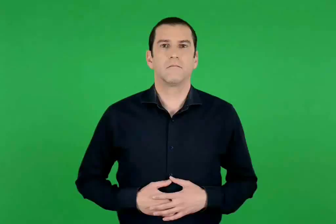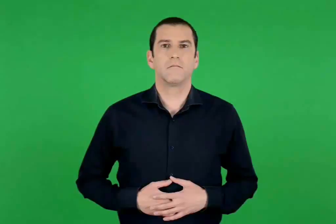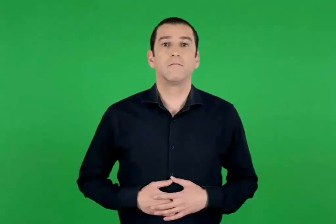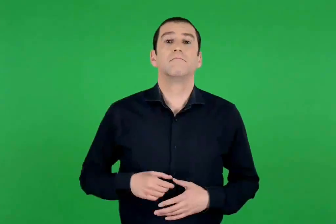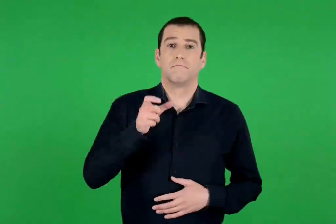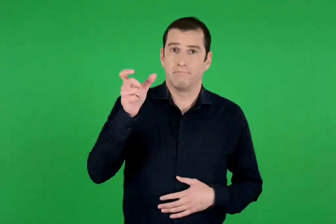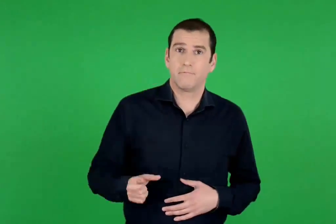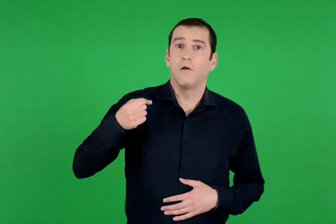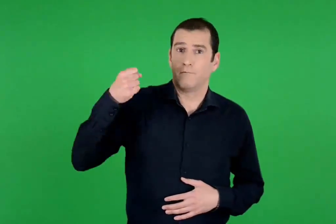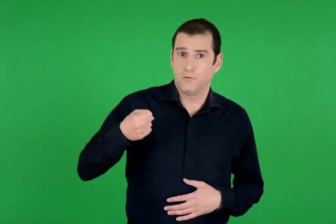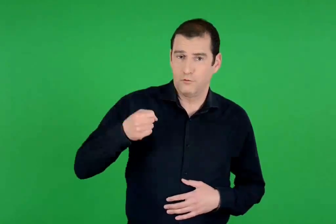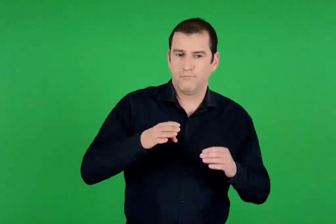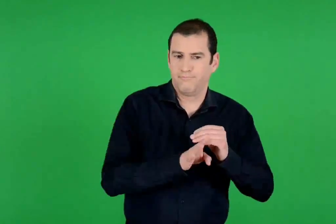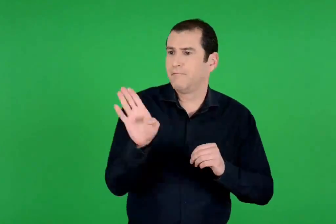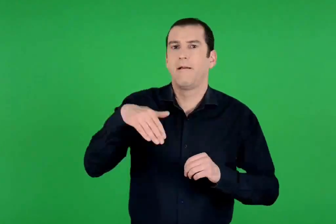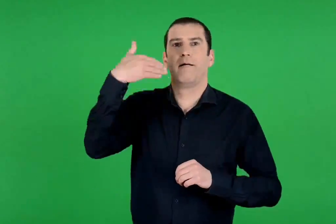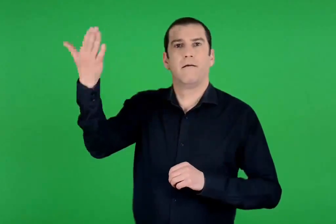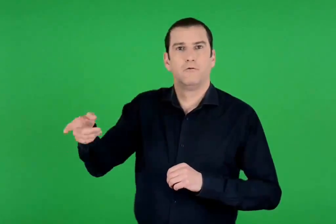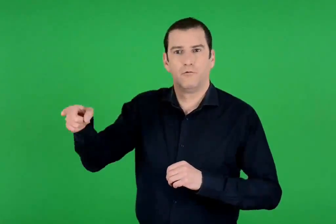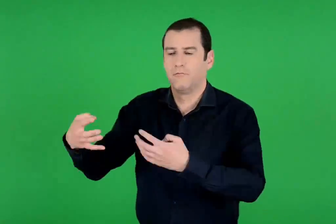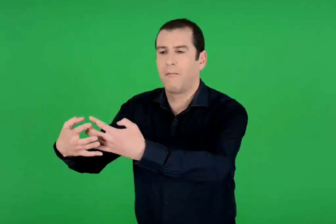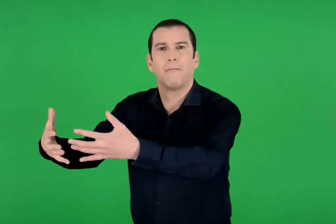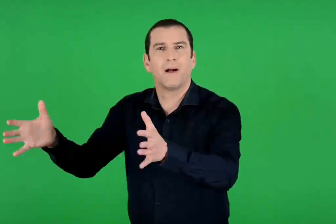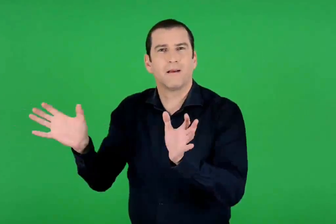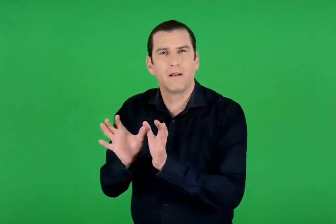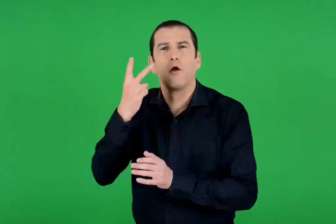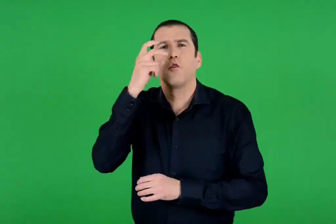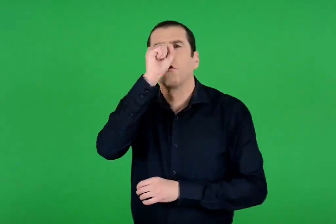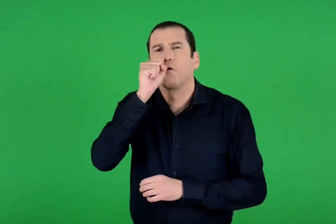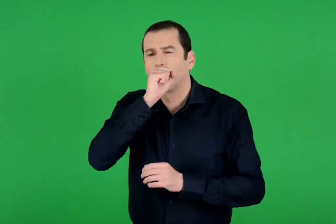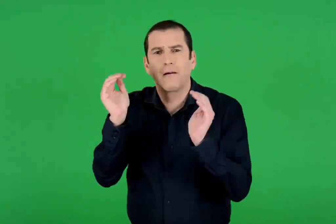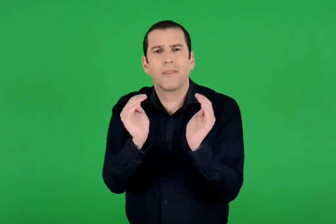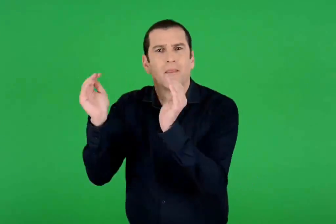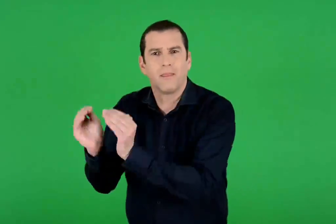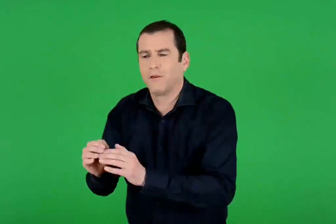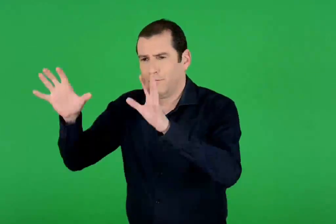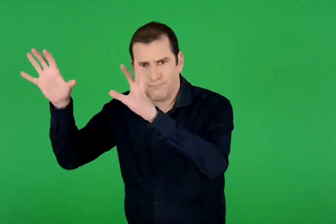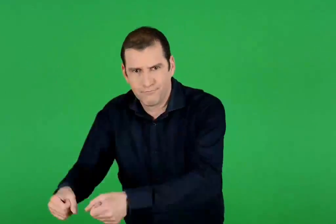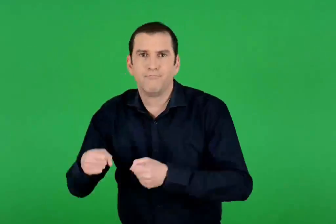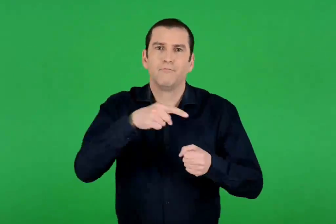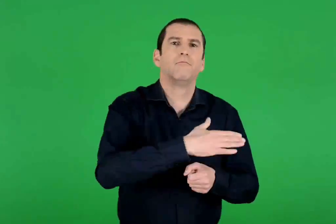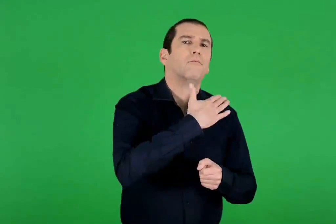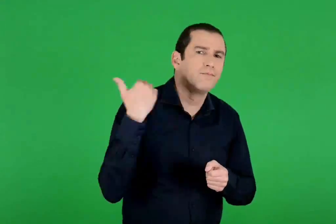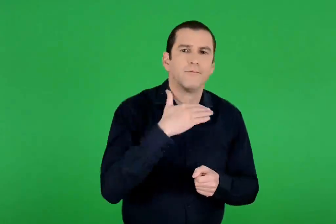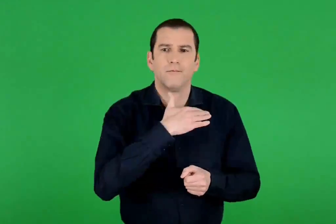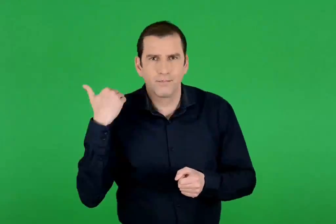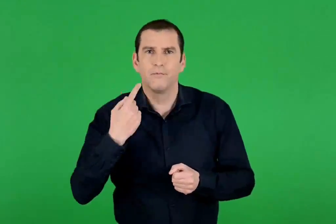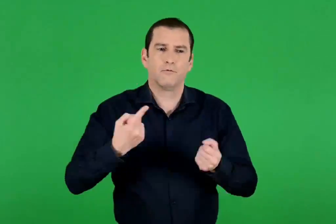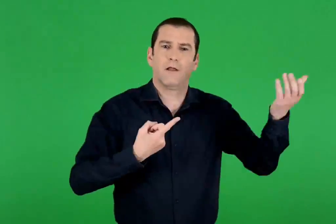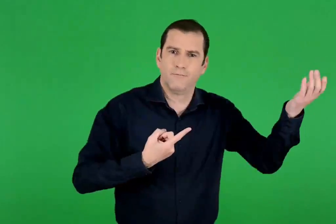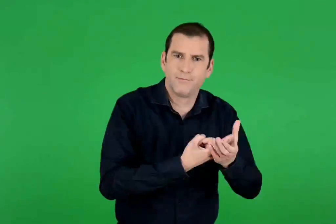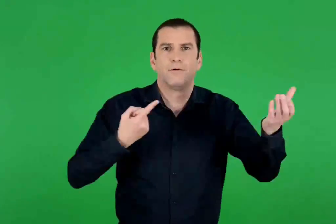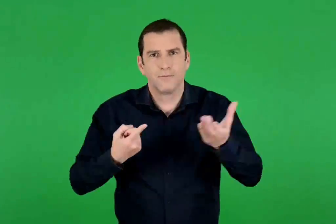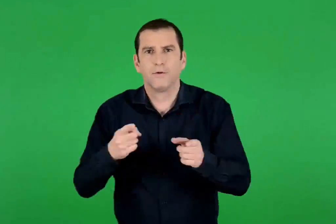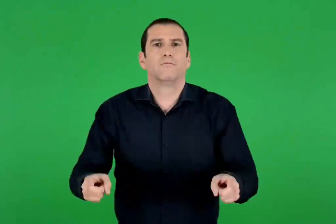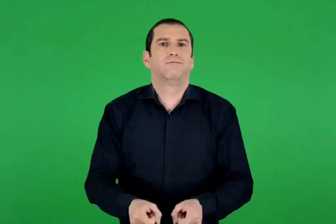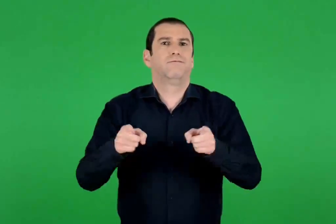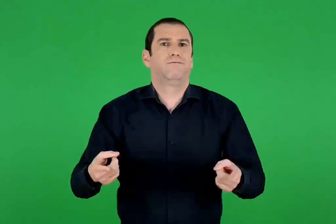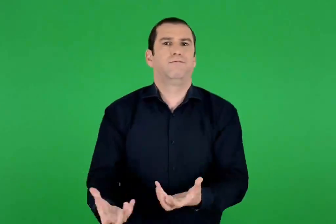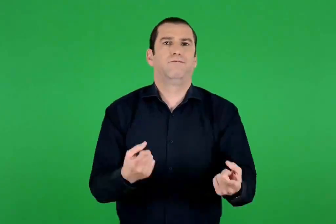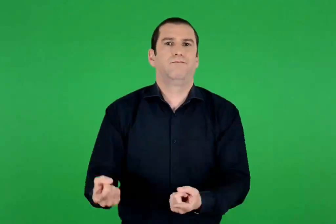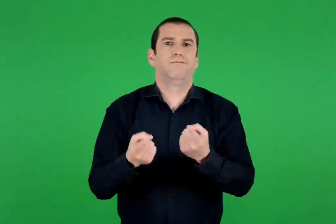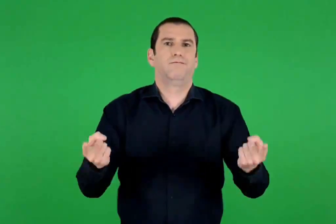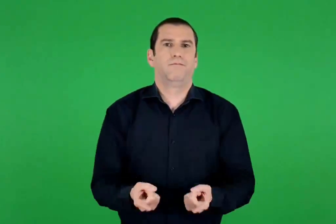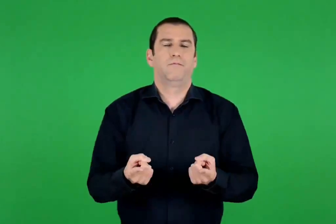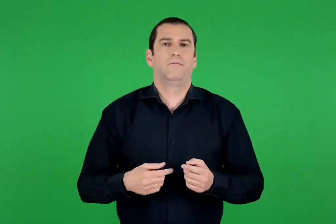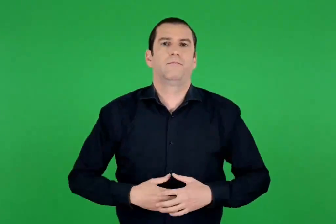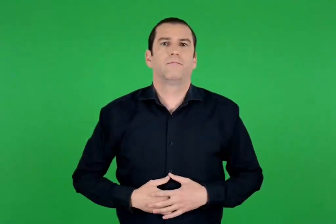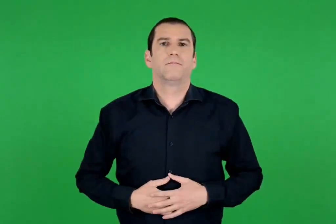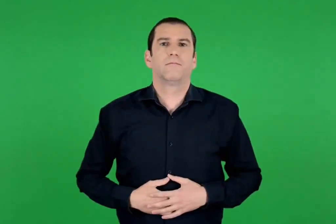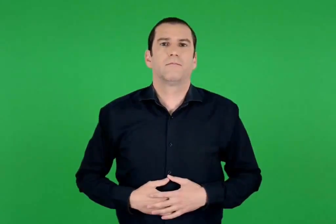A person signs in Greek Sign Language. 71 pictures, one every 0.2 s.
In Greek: και βγήκε έξω ο βοσκός κι έπιασε δυο γουρουνάκια από το μαντρί , τα έσφαξε , τα πέρασε στις σούβλες και τα έψησε στη θράκα
